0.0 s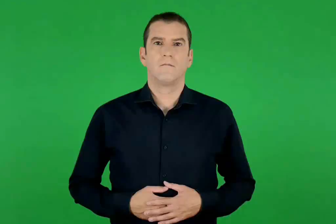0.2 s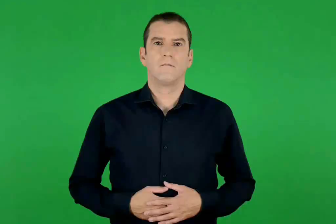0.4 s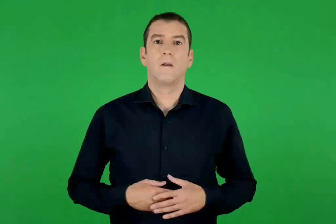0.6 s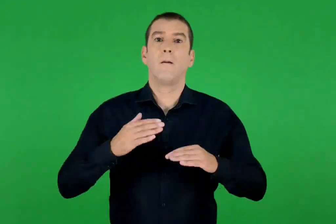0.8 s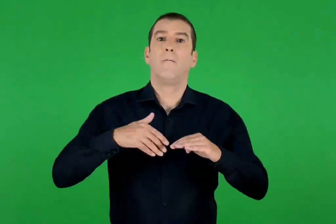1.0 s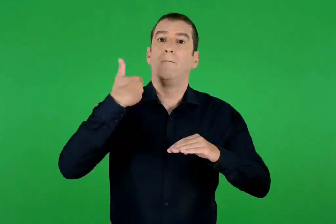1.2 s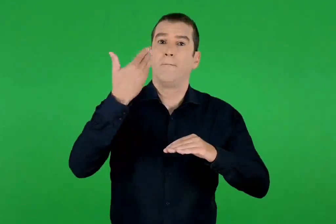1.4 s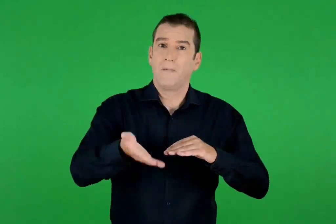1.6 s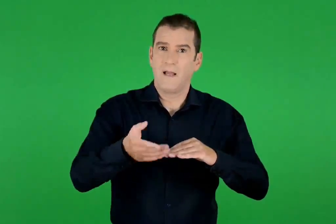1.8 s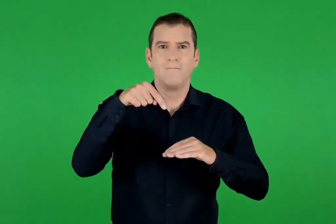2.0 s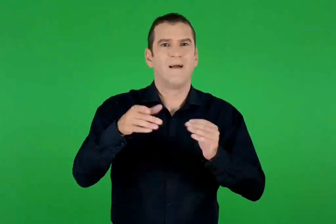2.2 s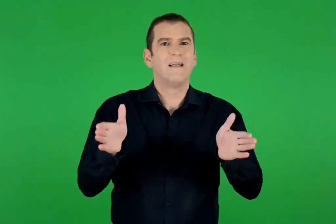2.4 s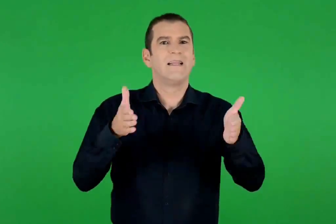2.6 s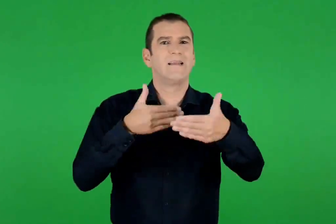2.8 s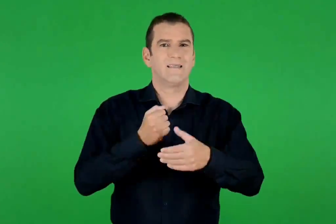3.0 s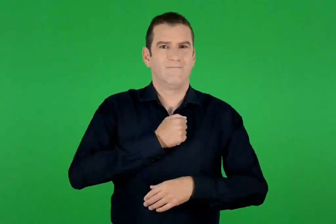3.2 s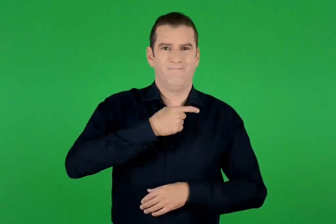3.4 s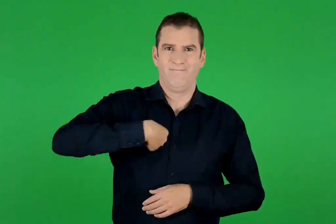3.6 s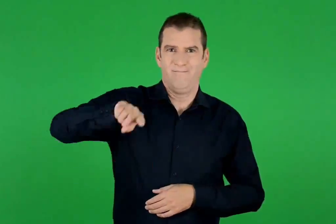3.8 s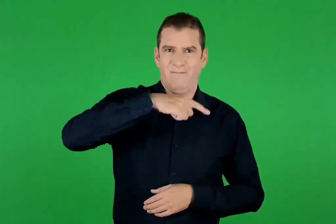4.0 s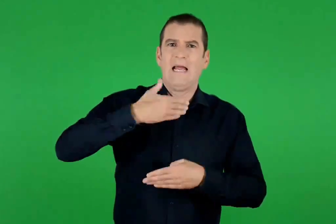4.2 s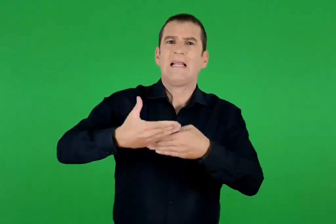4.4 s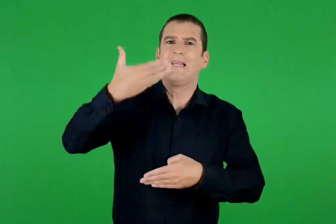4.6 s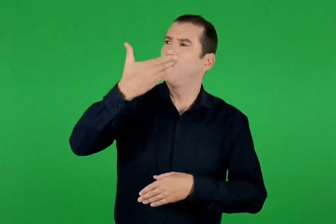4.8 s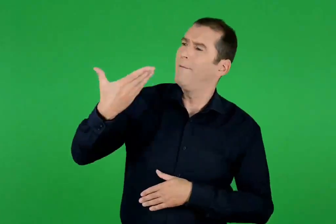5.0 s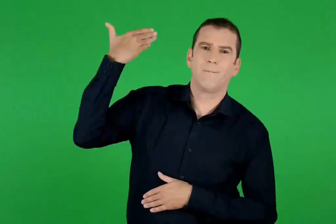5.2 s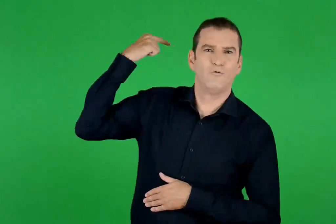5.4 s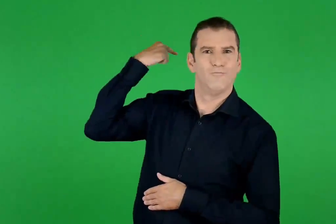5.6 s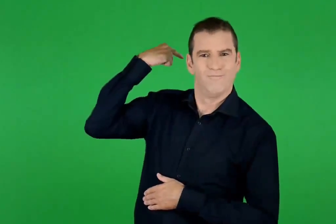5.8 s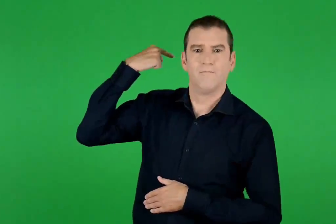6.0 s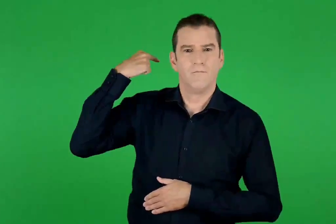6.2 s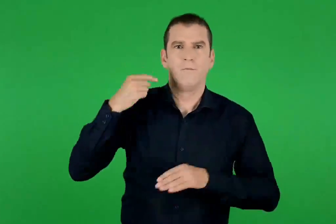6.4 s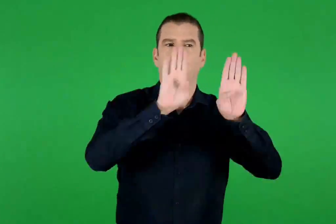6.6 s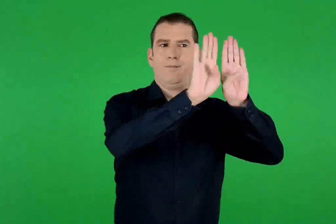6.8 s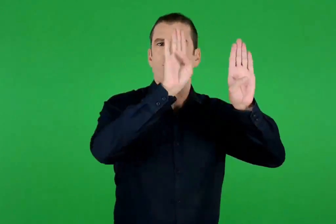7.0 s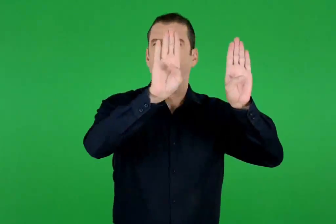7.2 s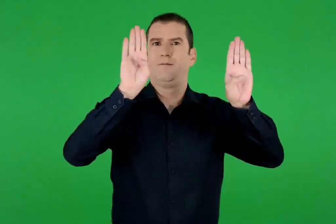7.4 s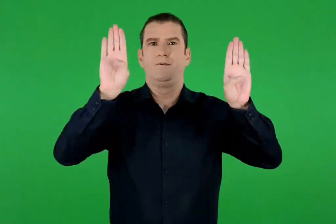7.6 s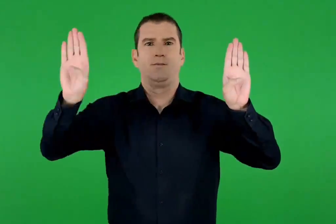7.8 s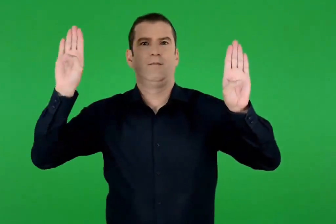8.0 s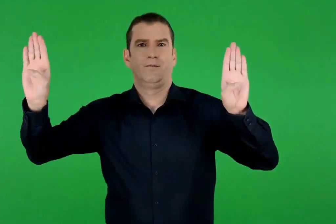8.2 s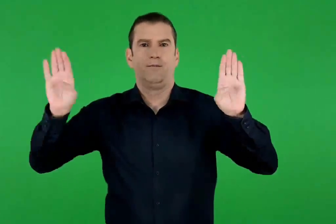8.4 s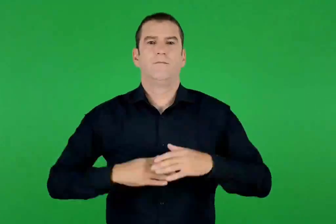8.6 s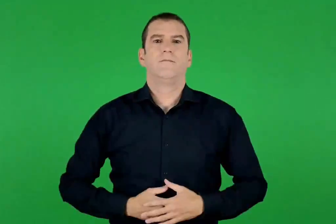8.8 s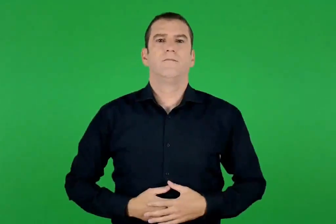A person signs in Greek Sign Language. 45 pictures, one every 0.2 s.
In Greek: στη συνέχεια τα κολλάμε το ένα δίπλα στο άλλο στον πίσω τοίχο της τάξης μας
